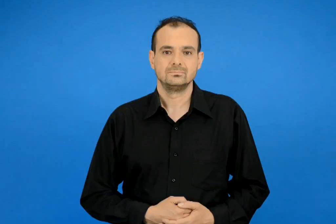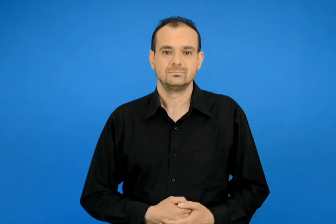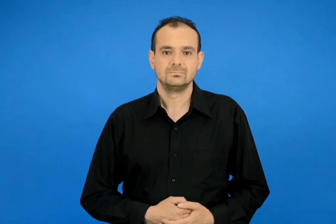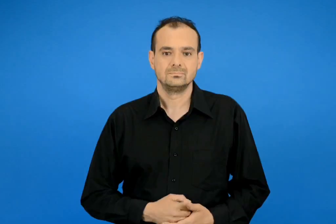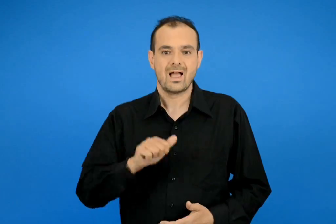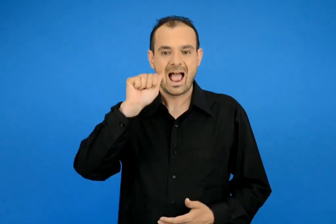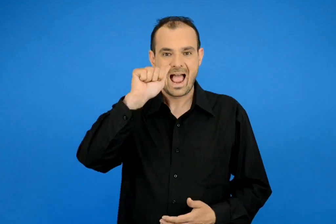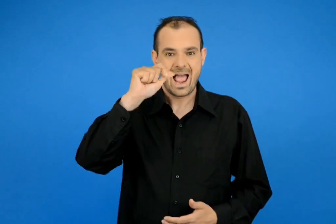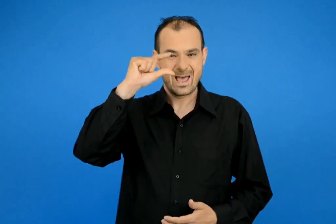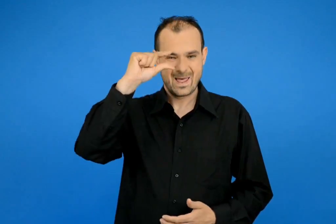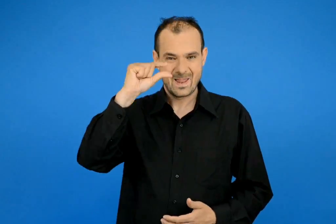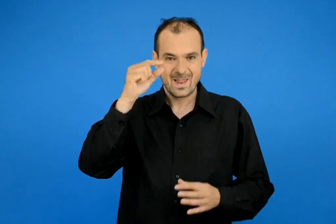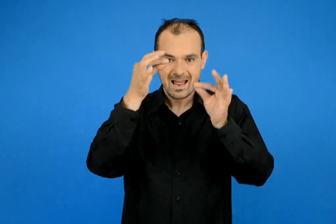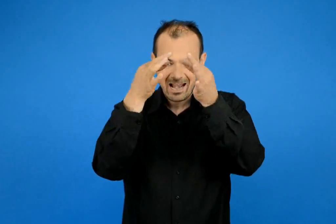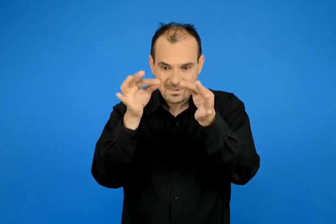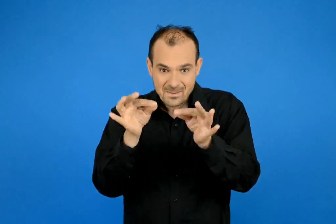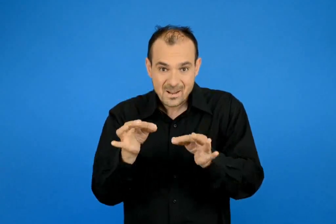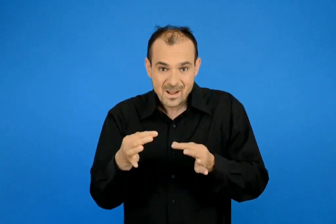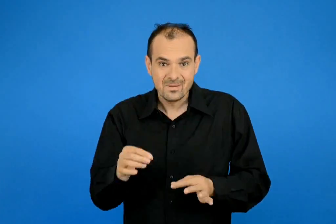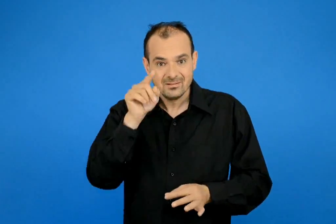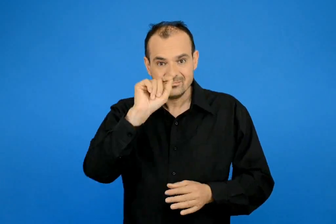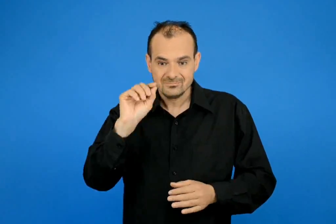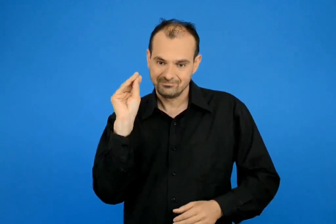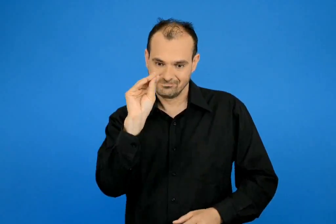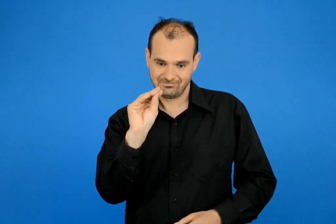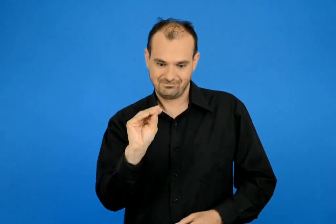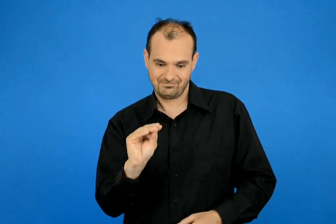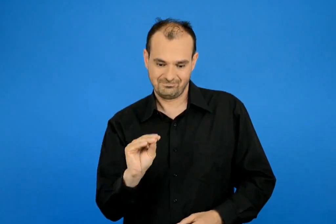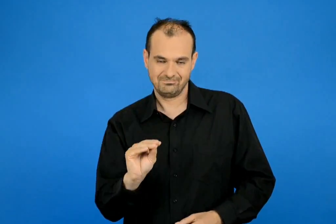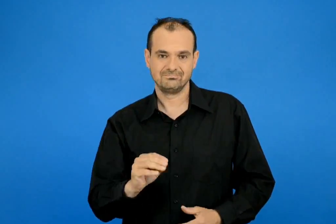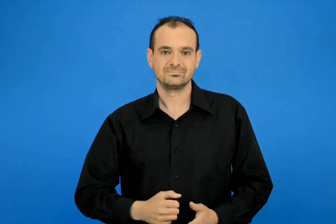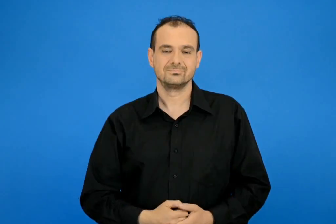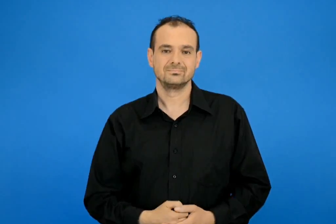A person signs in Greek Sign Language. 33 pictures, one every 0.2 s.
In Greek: γράψε τα α που λείπουν
